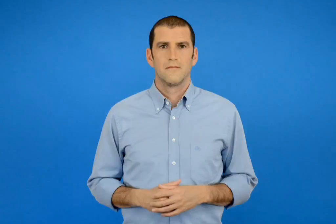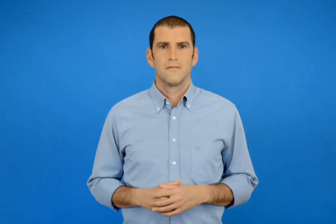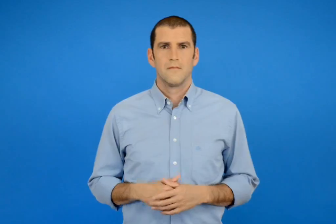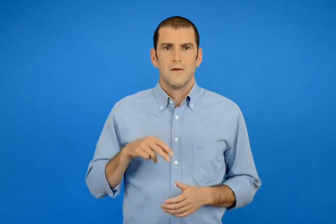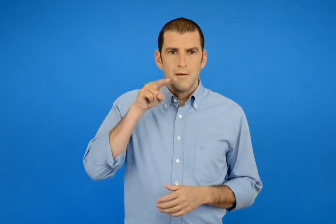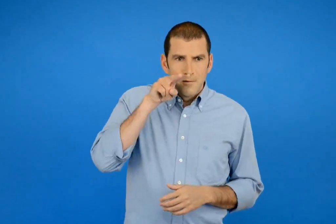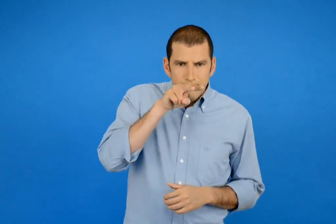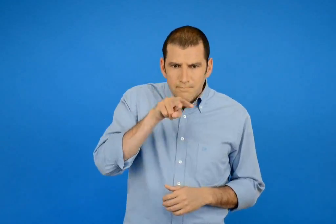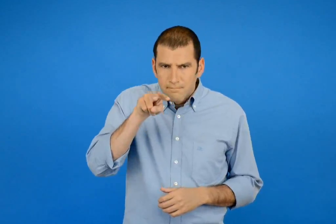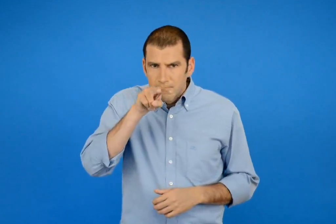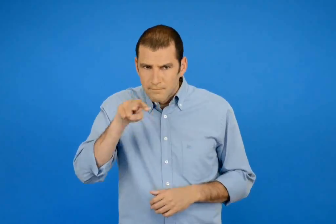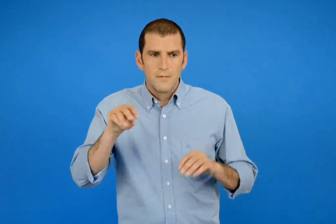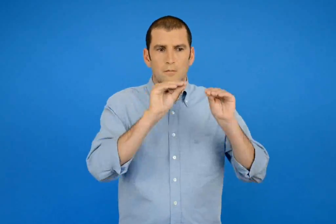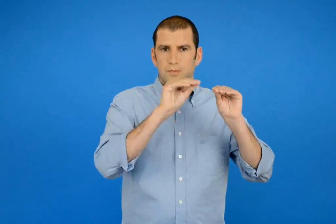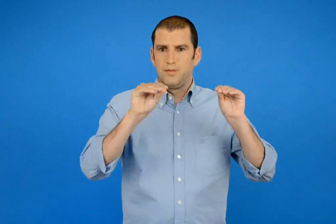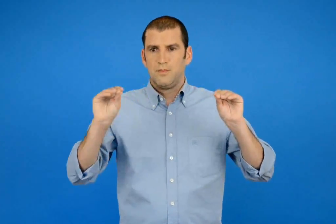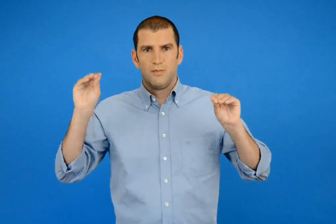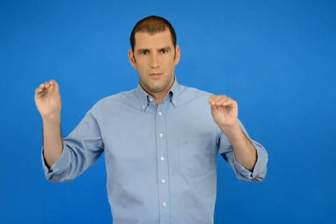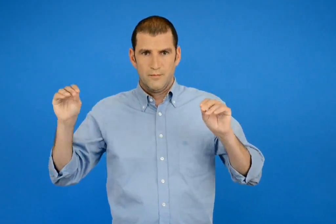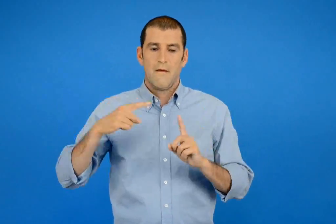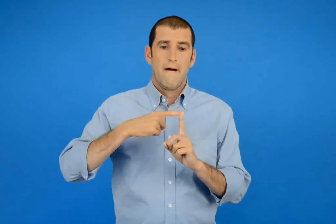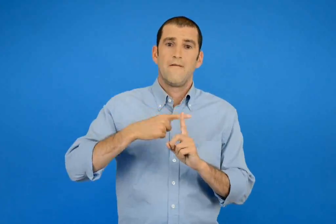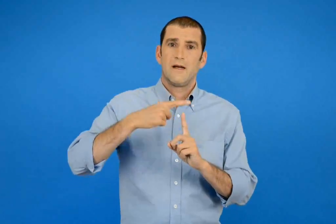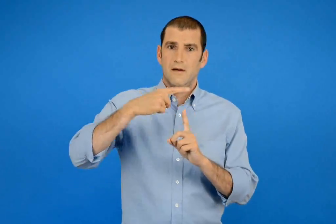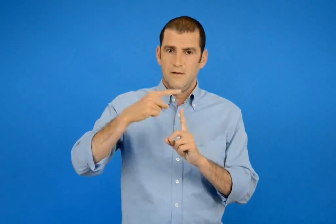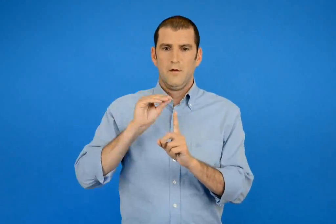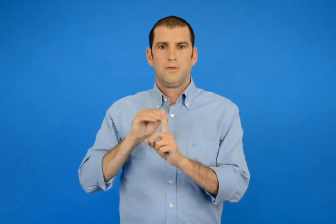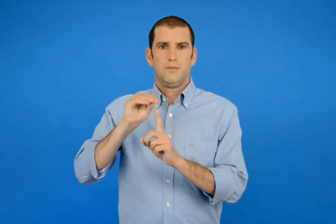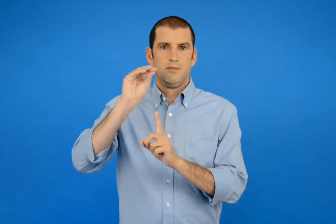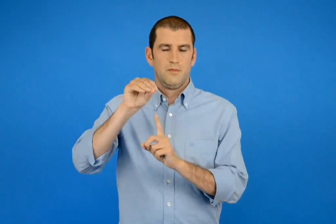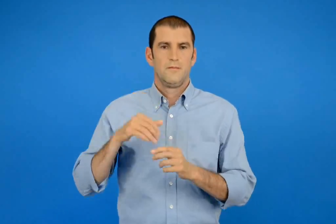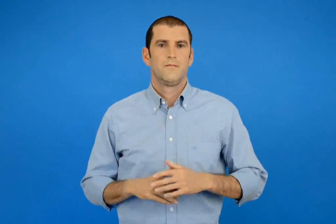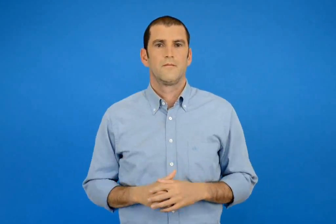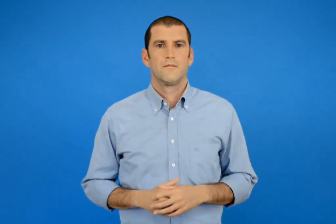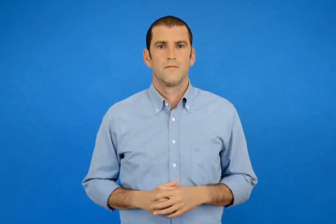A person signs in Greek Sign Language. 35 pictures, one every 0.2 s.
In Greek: παρατηρώ προσεχτικά και συμπληρώνω δείχνω στον άβακα
